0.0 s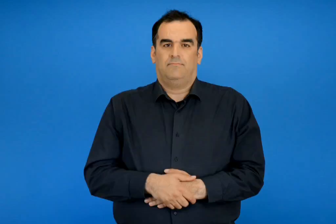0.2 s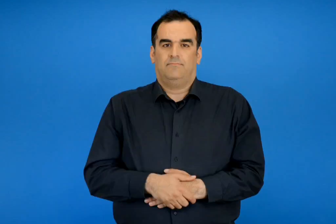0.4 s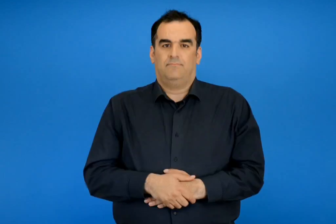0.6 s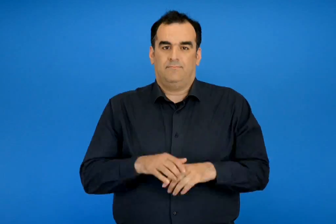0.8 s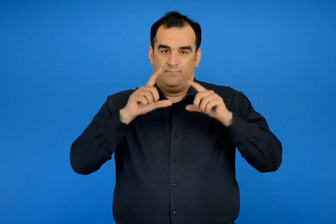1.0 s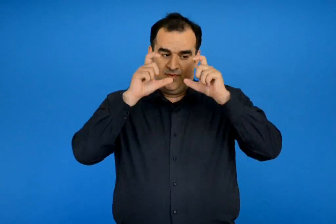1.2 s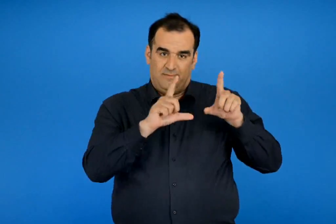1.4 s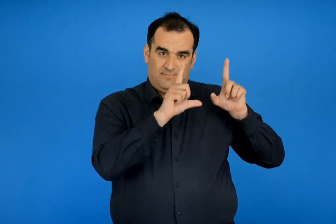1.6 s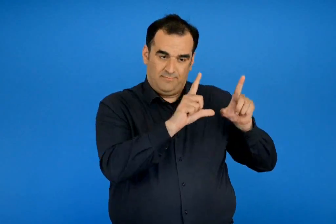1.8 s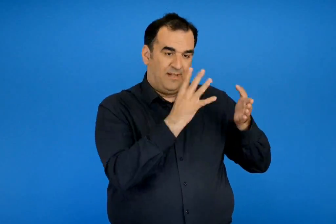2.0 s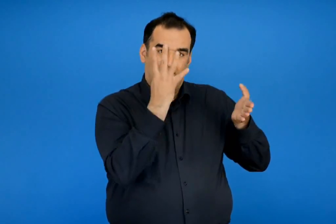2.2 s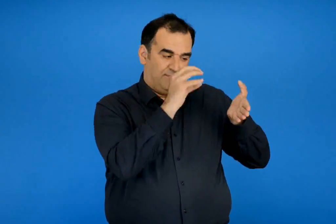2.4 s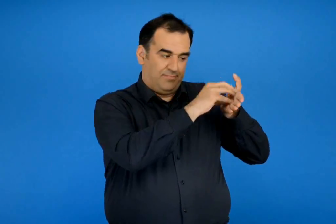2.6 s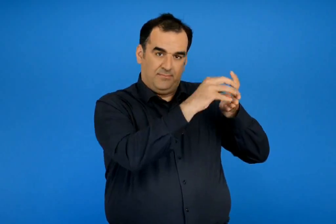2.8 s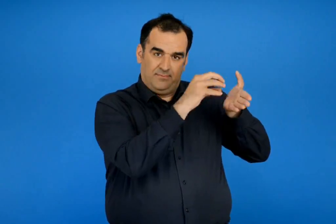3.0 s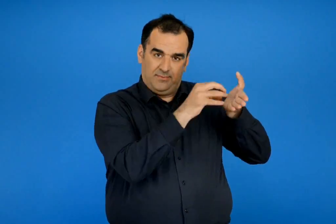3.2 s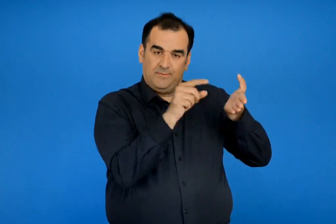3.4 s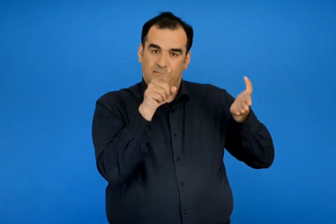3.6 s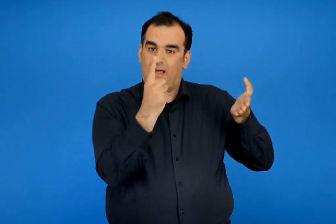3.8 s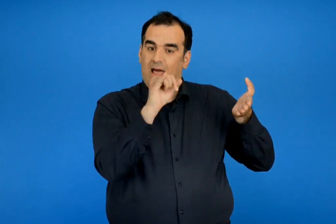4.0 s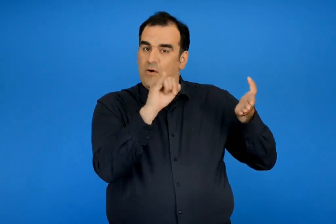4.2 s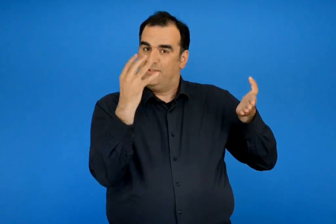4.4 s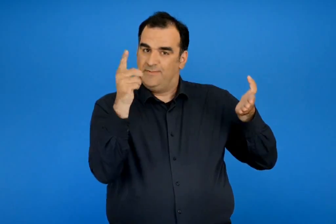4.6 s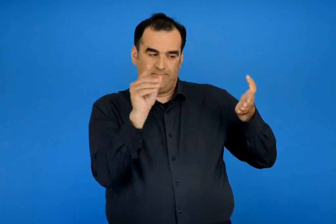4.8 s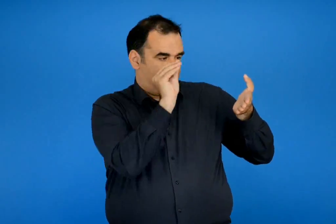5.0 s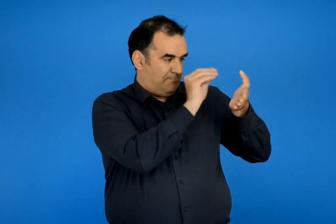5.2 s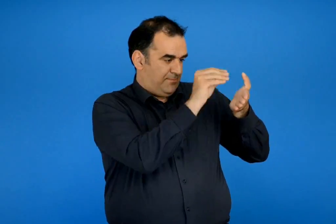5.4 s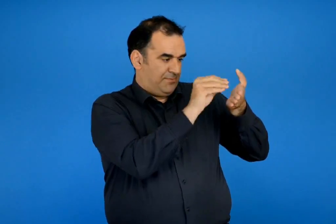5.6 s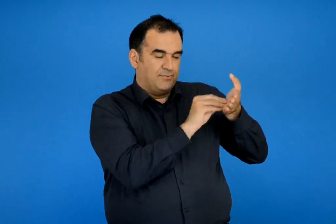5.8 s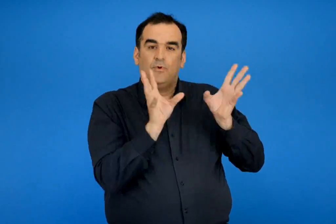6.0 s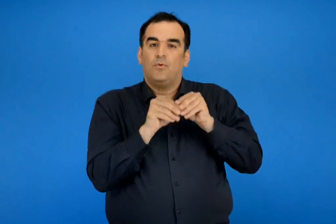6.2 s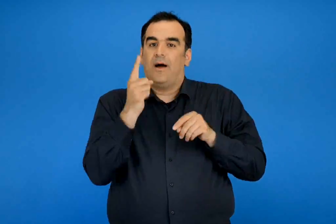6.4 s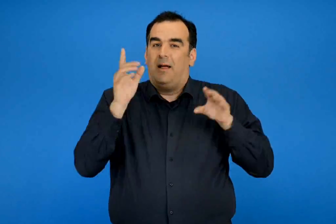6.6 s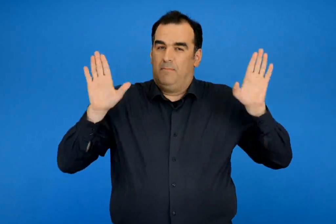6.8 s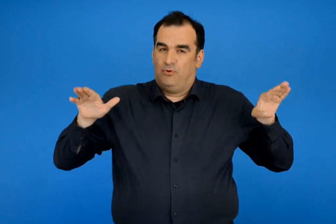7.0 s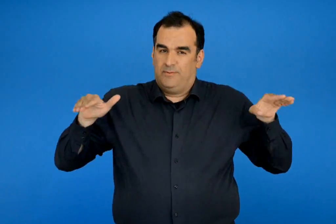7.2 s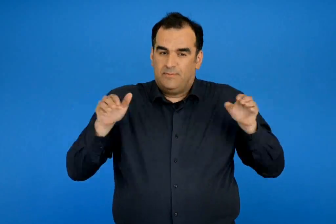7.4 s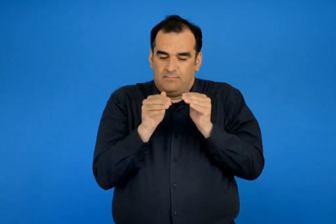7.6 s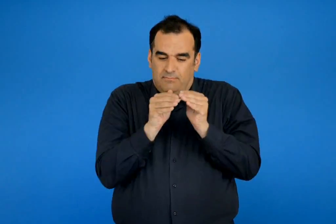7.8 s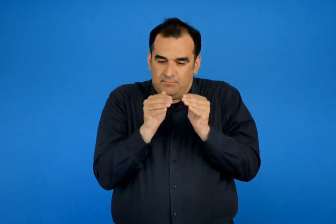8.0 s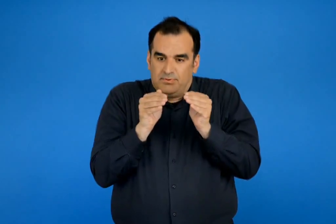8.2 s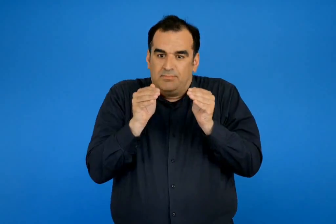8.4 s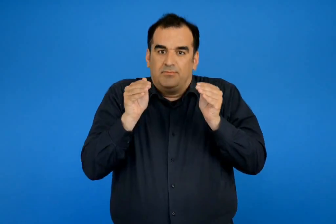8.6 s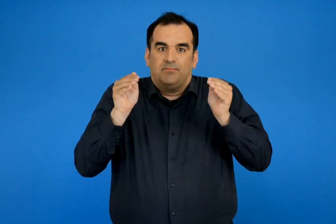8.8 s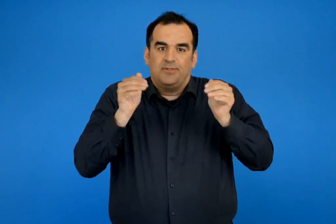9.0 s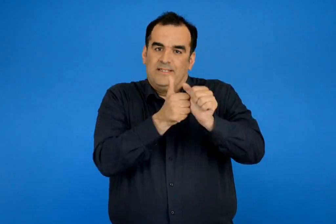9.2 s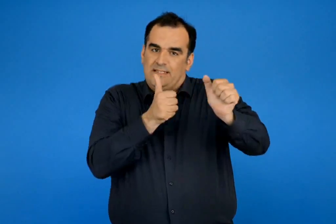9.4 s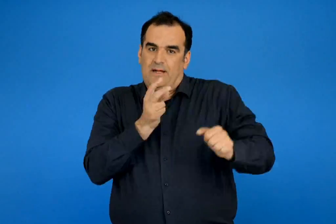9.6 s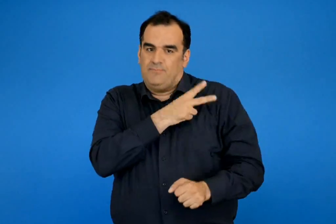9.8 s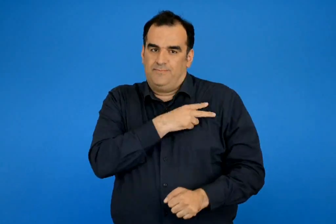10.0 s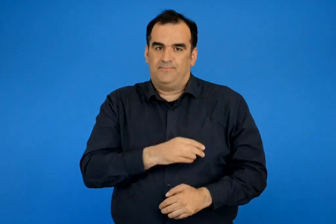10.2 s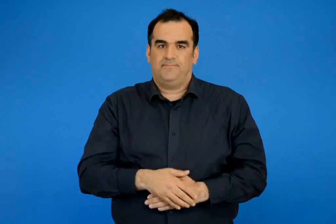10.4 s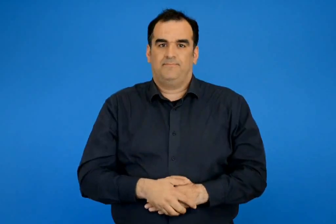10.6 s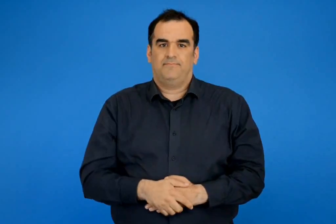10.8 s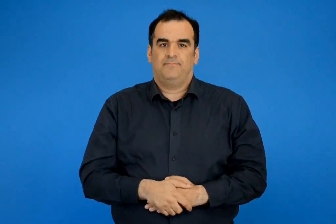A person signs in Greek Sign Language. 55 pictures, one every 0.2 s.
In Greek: σημείωσε στους κύκλους τους αριθμούς από το 1 ως το 4 έτσι ώστε να δείχνουν πως γεννιέται και αναπτύσσεται εάν πουλί
